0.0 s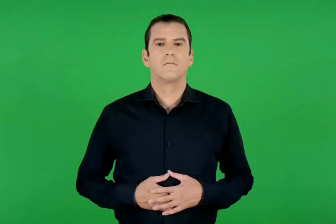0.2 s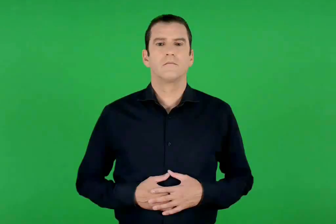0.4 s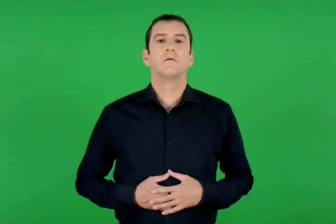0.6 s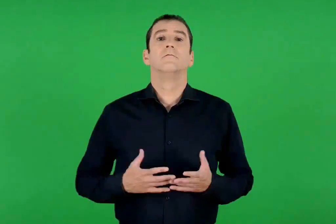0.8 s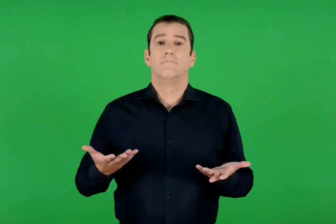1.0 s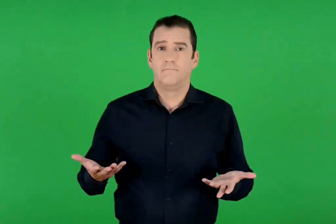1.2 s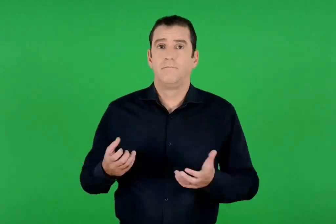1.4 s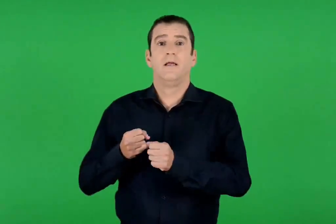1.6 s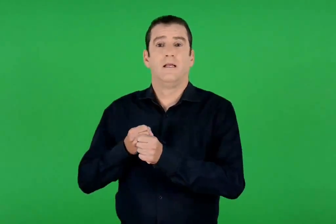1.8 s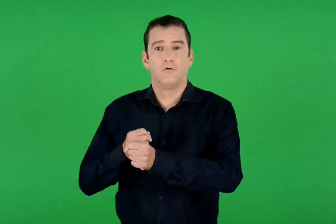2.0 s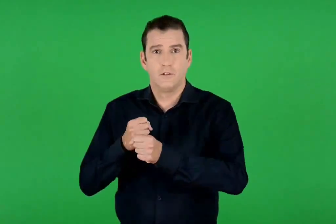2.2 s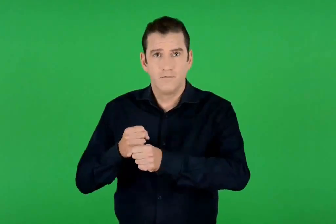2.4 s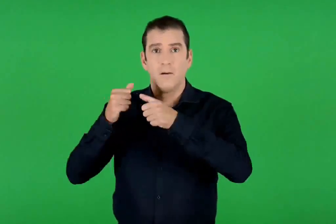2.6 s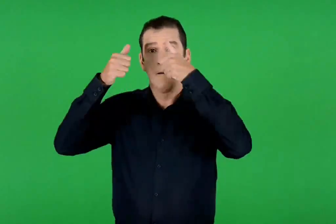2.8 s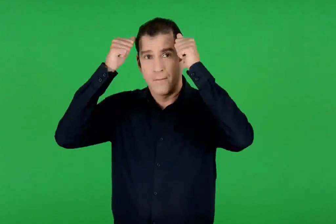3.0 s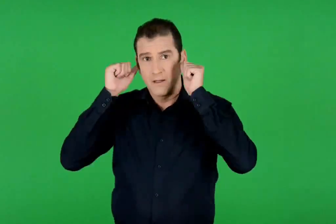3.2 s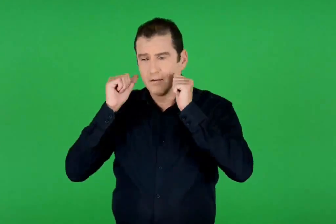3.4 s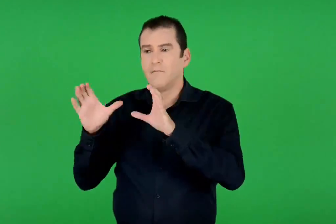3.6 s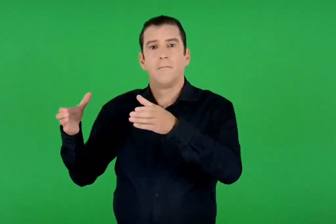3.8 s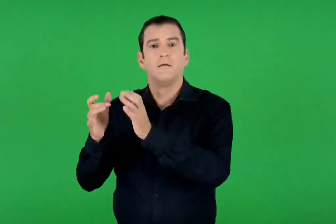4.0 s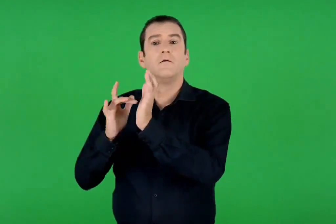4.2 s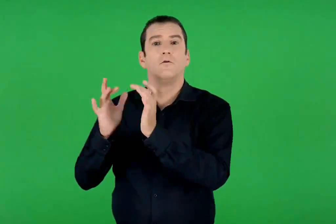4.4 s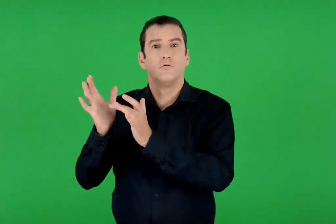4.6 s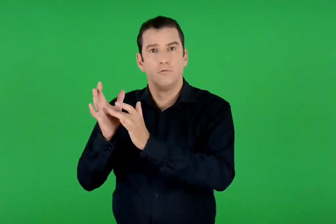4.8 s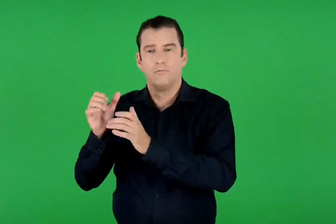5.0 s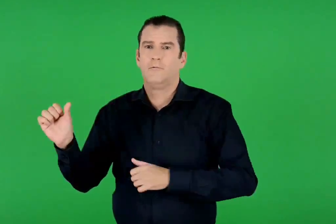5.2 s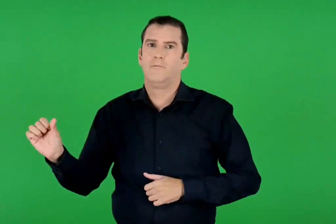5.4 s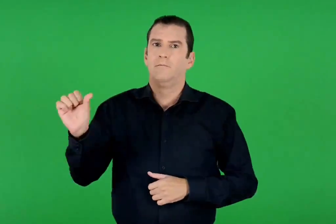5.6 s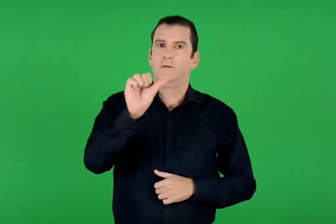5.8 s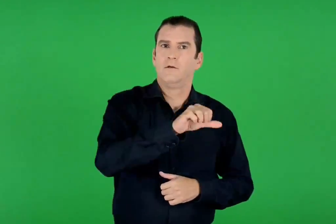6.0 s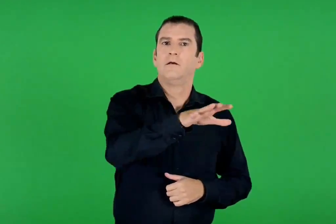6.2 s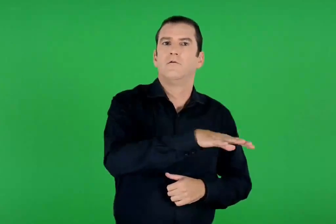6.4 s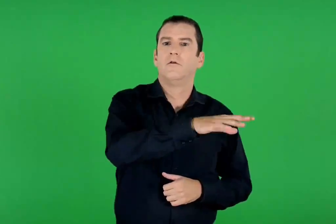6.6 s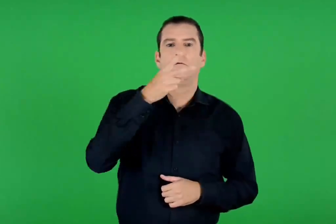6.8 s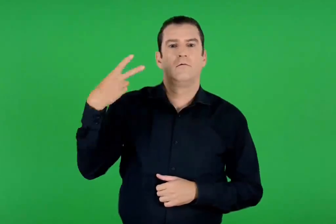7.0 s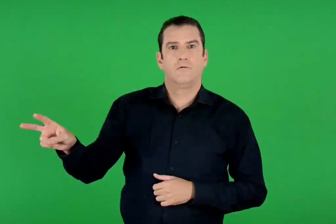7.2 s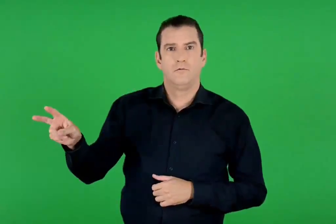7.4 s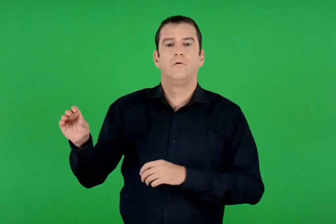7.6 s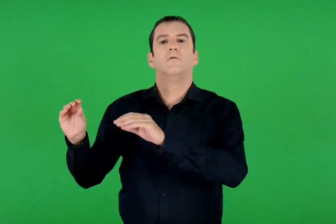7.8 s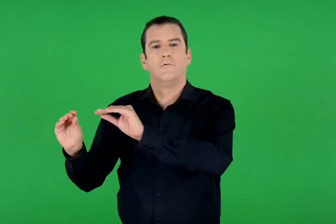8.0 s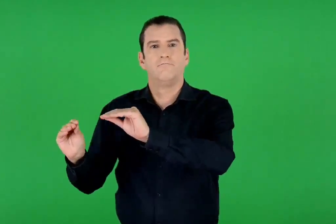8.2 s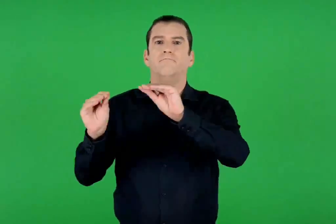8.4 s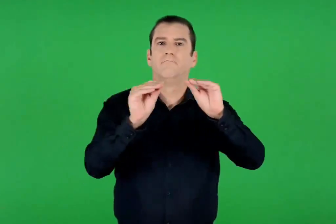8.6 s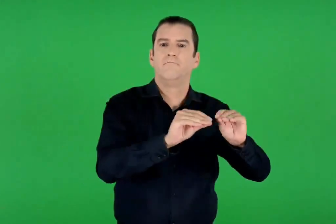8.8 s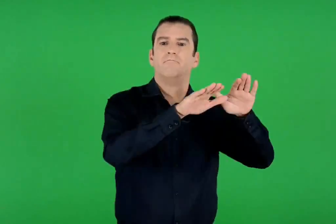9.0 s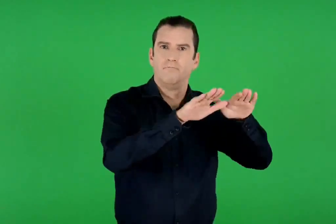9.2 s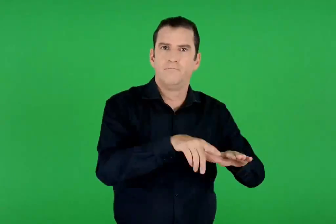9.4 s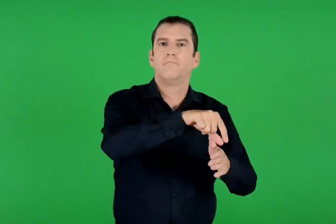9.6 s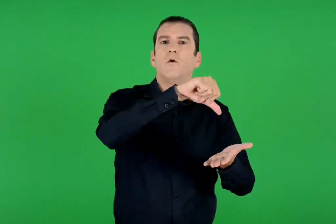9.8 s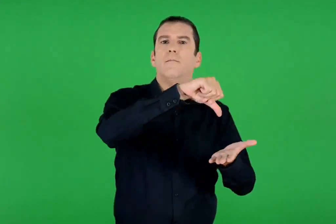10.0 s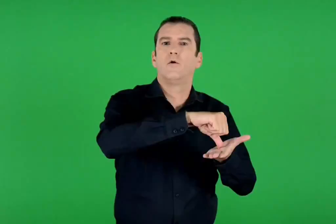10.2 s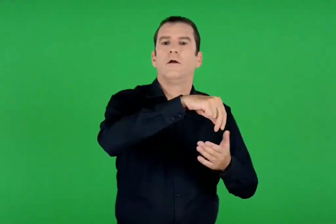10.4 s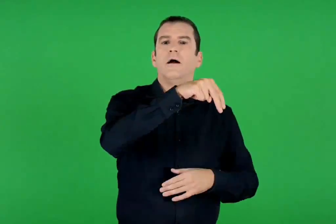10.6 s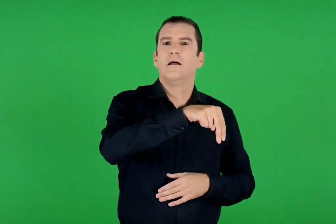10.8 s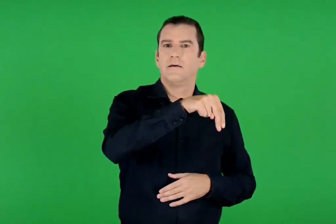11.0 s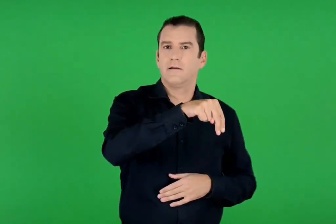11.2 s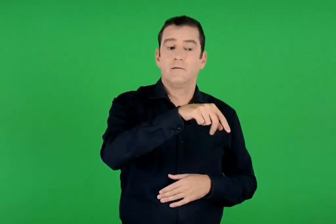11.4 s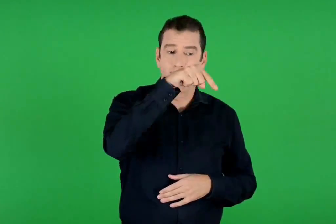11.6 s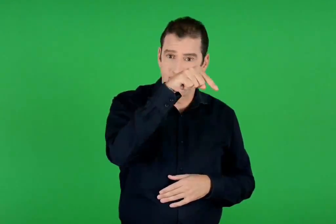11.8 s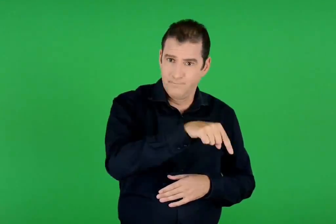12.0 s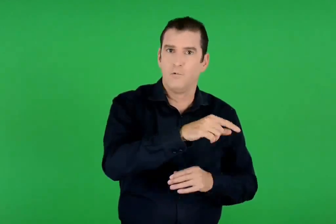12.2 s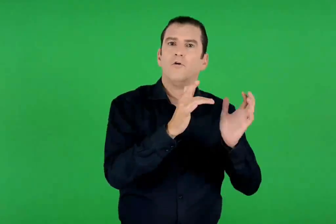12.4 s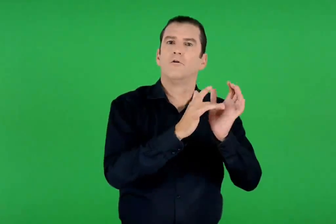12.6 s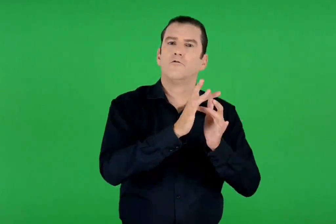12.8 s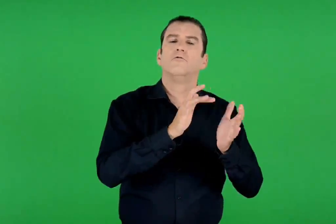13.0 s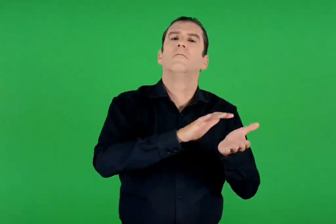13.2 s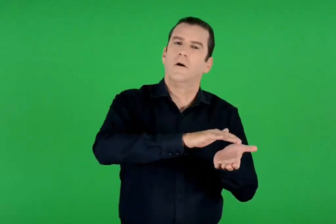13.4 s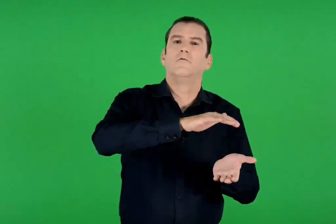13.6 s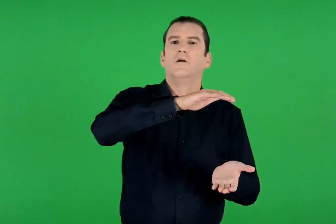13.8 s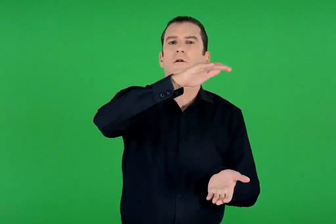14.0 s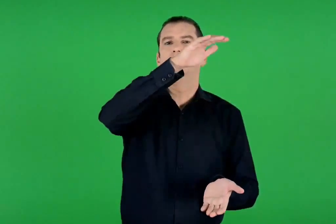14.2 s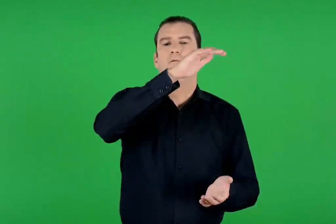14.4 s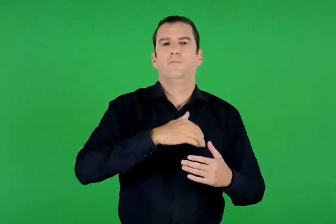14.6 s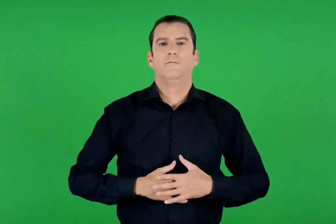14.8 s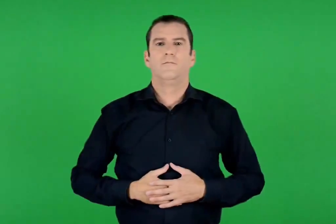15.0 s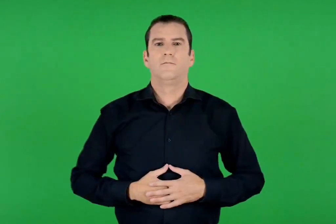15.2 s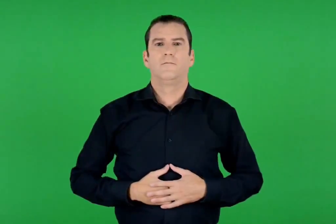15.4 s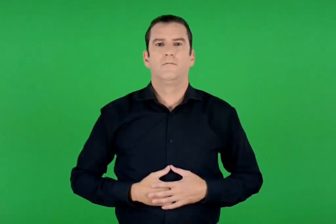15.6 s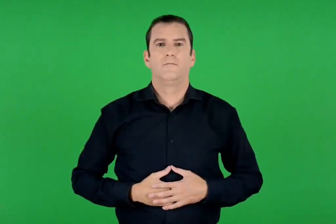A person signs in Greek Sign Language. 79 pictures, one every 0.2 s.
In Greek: έτσι ο ιωσήφ και η μαρία με τον ιησού επέστρεψαν στη χώρα τους. ήρθαν και έμειναν στην πόλη ναζαρέτ. εκεί μεγάλωσε ο ιησούς
